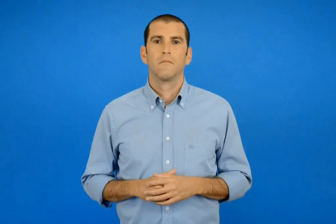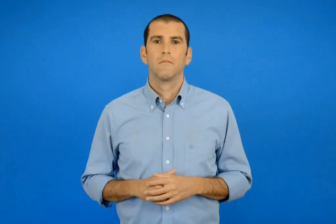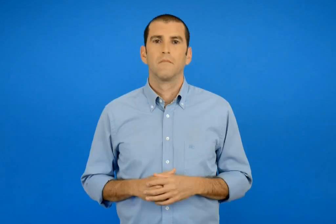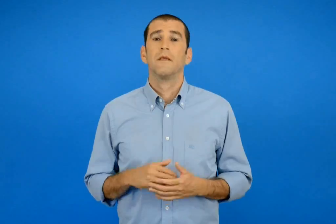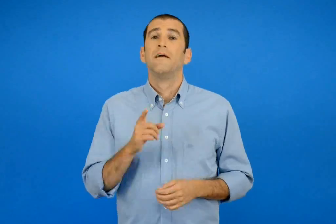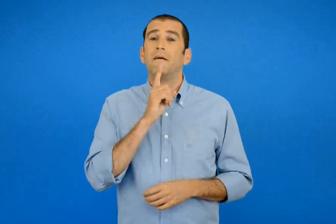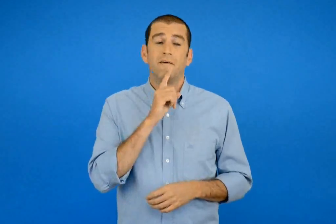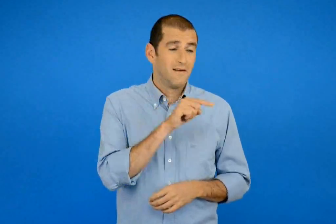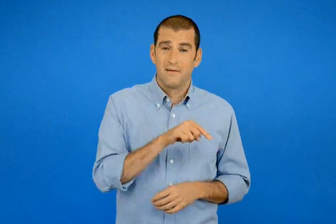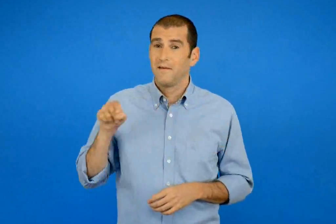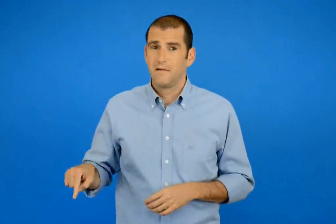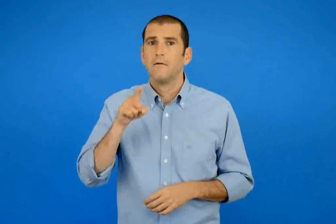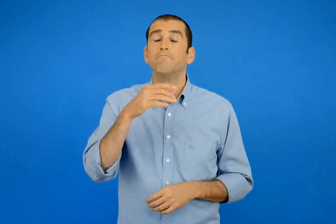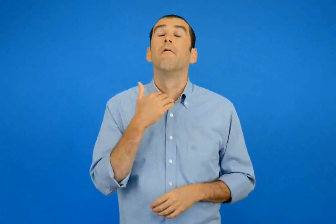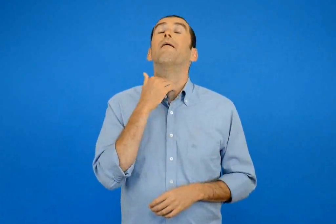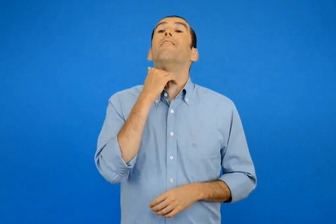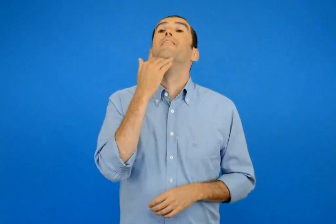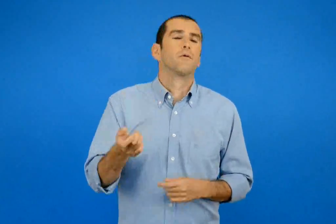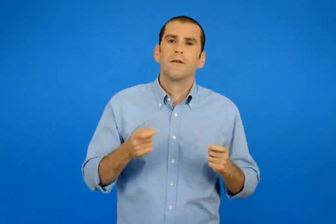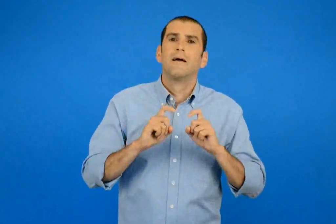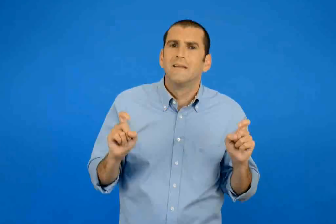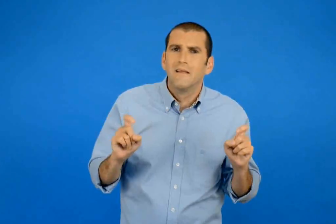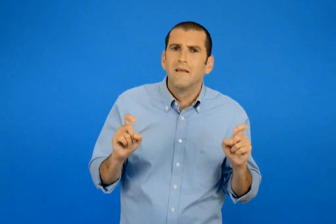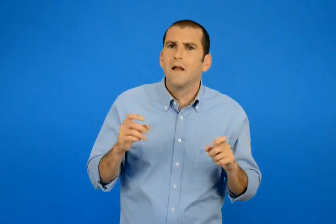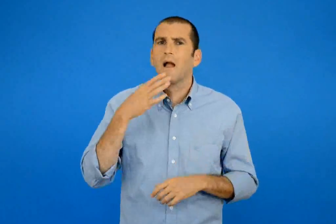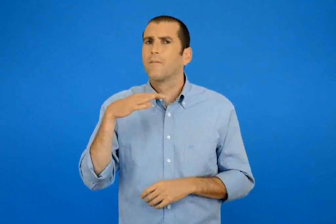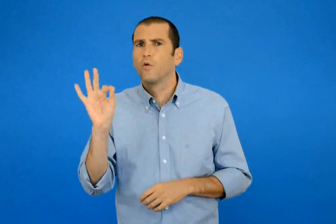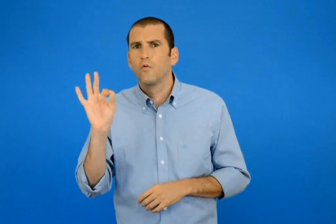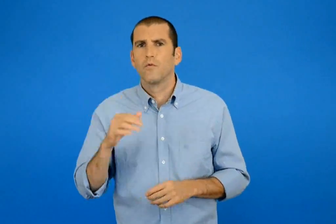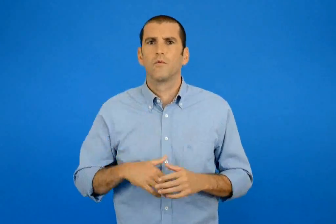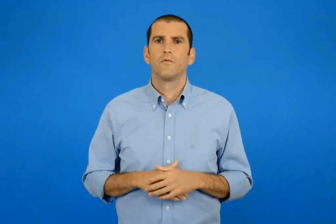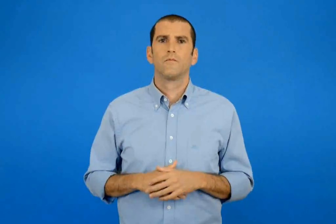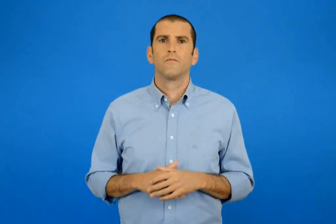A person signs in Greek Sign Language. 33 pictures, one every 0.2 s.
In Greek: τι δε θα μπορούσες να κάνεις και γιατί ;
